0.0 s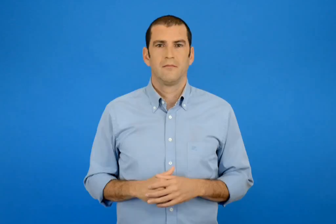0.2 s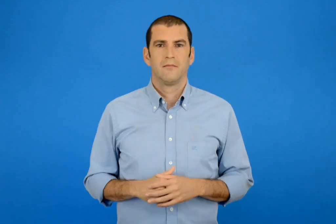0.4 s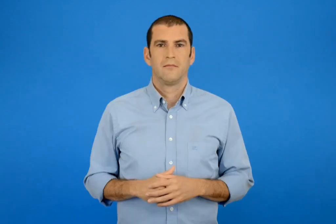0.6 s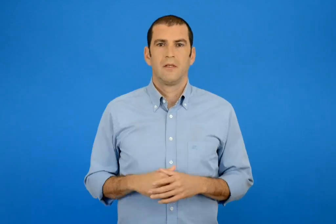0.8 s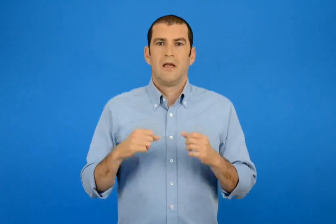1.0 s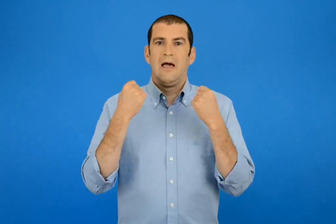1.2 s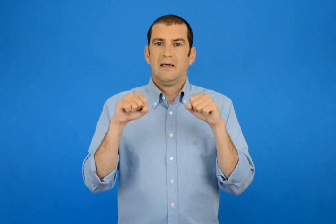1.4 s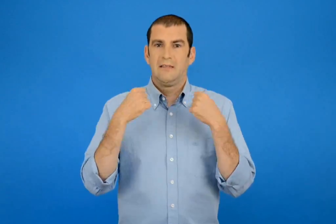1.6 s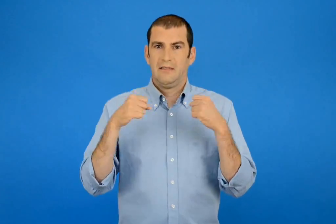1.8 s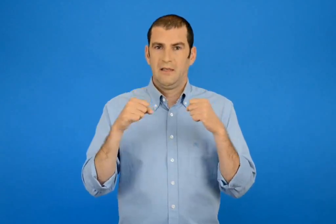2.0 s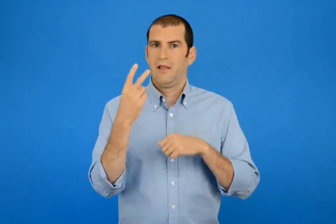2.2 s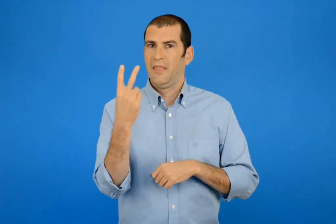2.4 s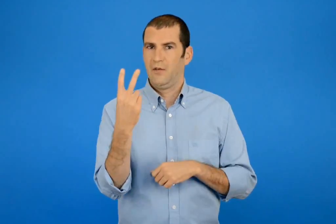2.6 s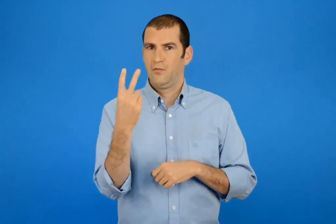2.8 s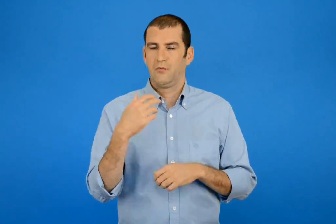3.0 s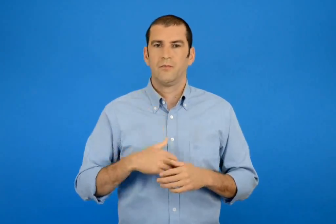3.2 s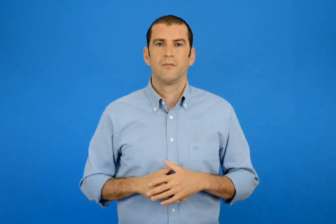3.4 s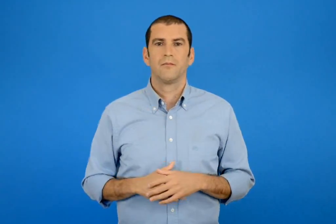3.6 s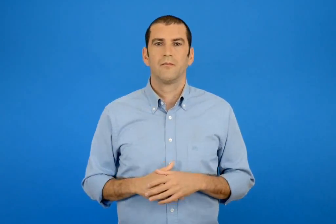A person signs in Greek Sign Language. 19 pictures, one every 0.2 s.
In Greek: άσκηση 2
